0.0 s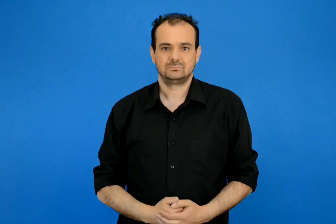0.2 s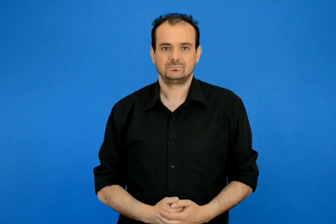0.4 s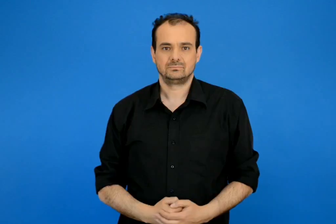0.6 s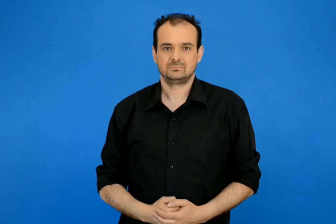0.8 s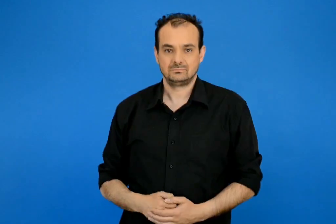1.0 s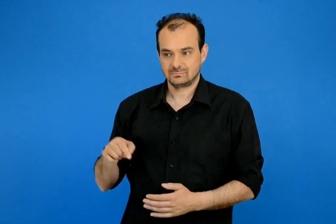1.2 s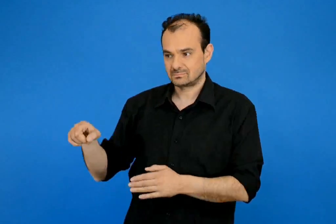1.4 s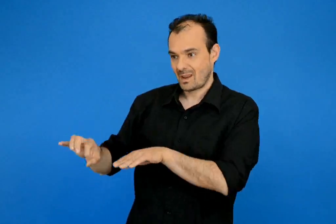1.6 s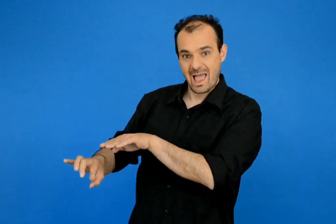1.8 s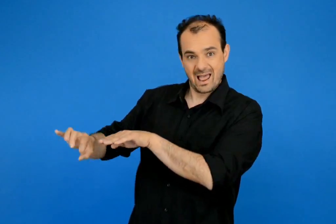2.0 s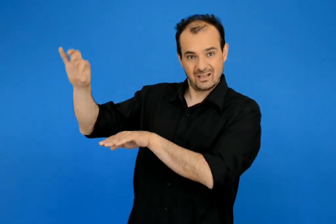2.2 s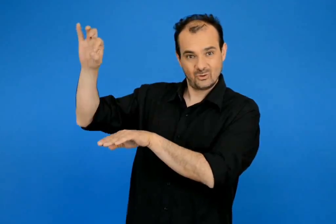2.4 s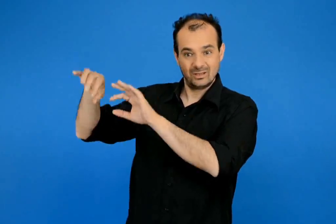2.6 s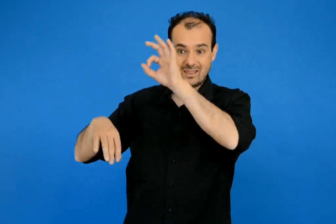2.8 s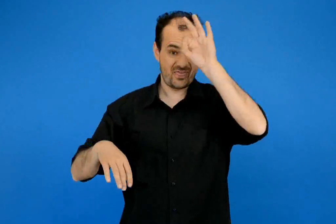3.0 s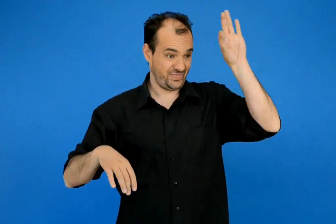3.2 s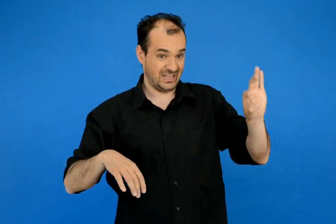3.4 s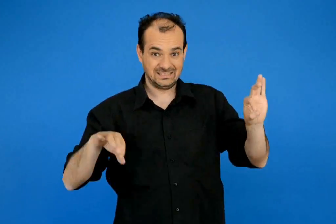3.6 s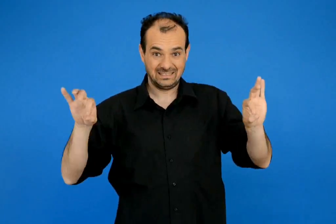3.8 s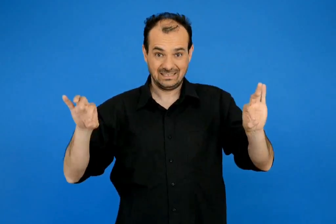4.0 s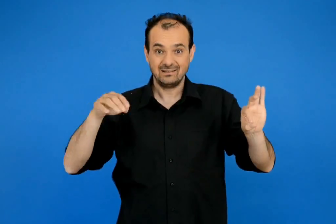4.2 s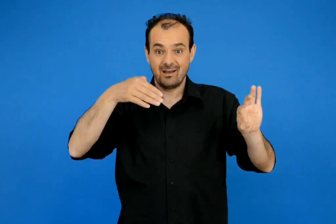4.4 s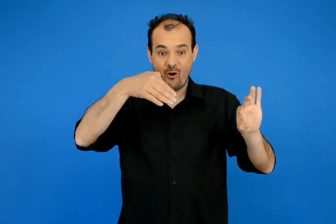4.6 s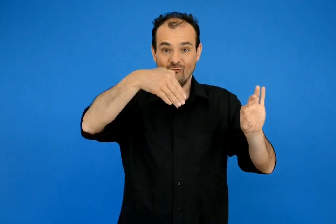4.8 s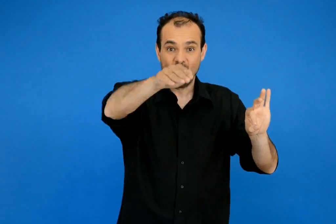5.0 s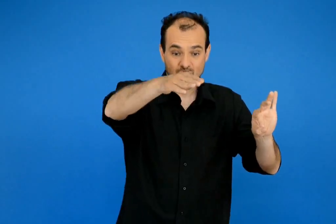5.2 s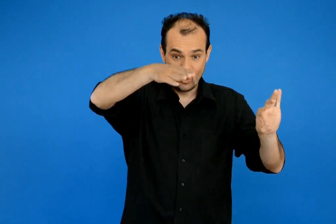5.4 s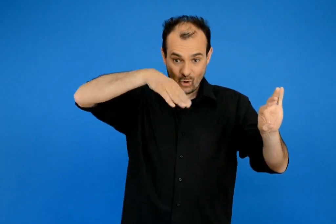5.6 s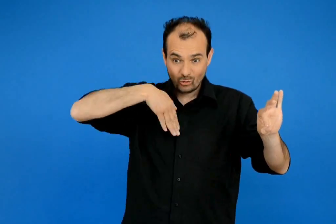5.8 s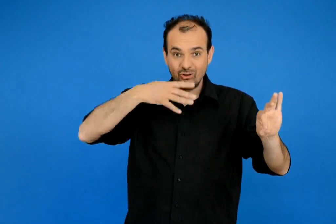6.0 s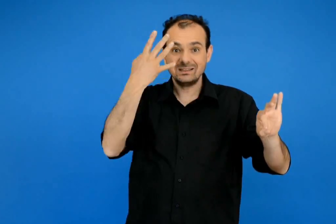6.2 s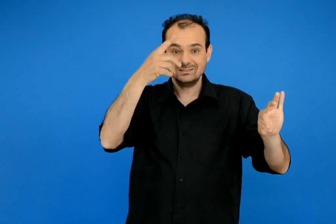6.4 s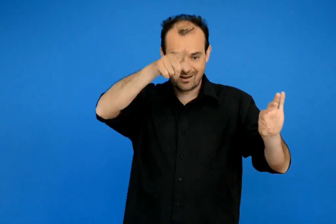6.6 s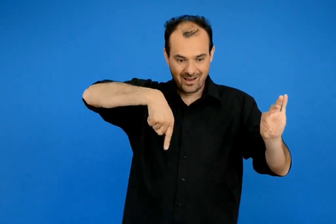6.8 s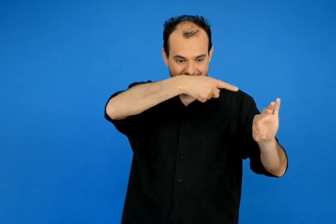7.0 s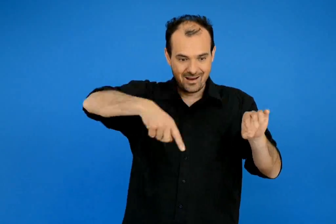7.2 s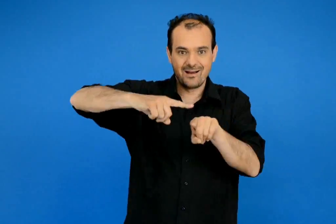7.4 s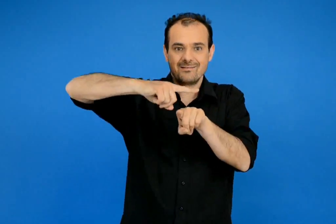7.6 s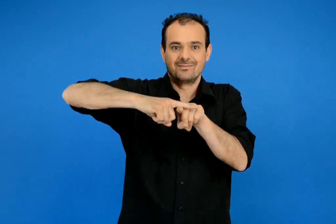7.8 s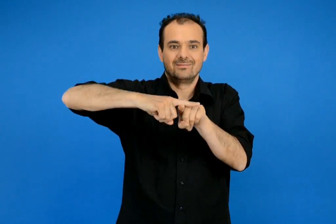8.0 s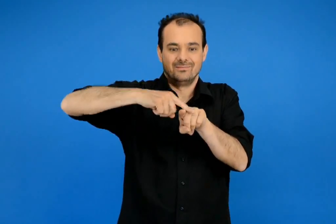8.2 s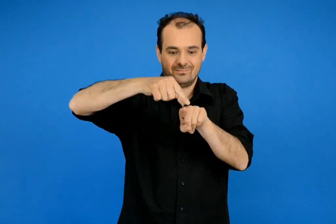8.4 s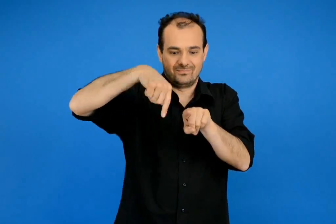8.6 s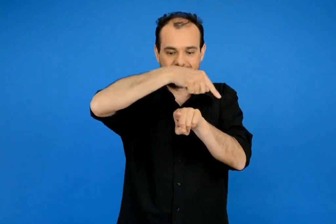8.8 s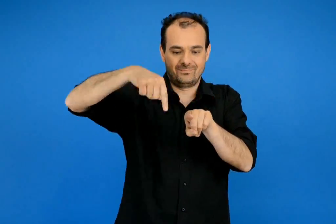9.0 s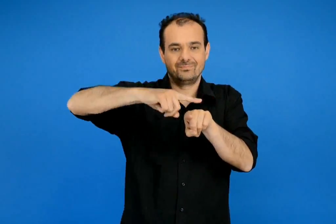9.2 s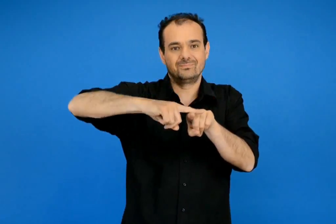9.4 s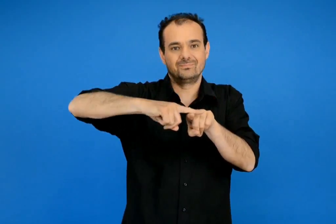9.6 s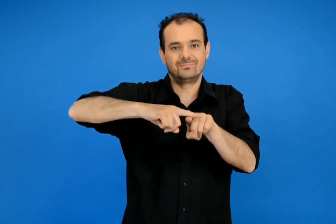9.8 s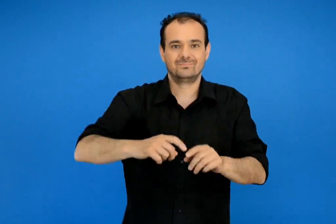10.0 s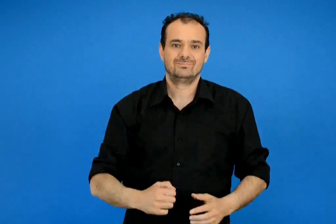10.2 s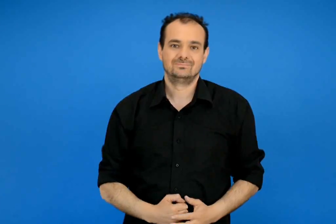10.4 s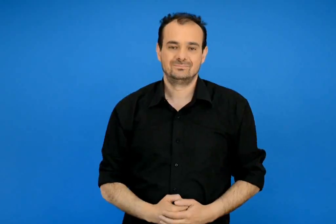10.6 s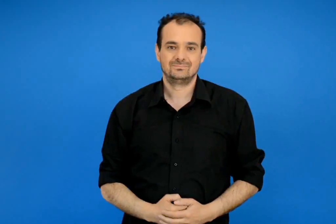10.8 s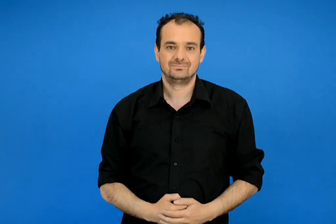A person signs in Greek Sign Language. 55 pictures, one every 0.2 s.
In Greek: η ανατολή η δύση ο βορράς και ο νότος είναι τα τέσσερα σημεία του ορίζοντα
